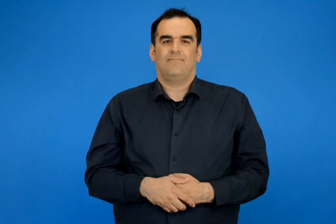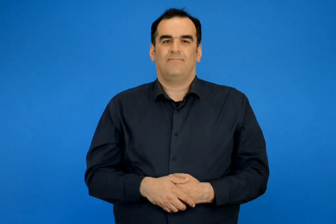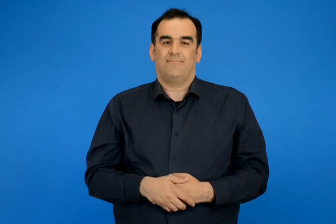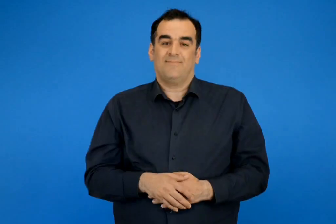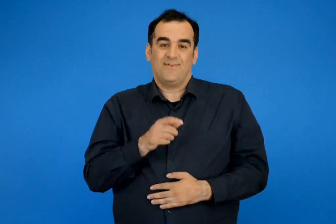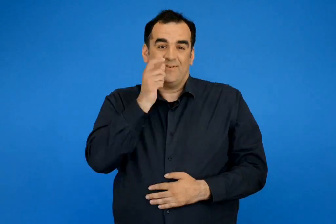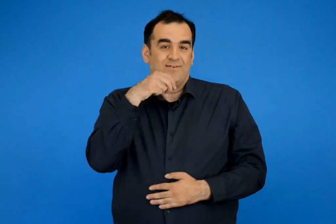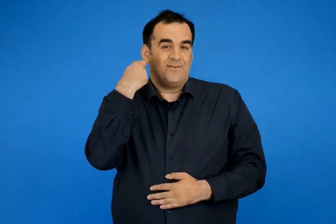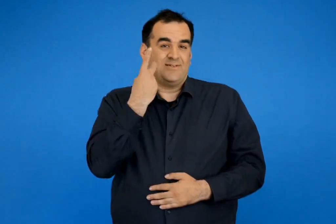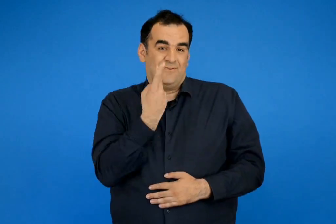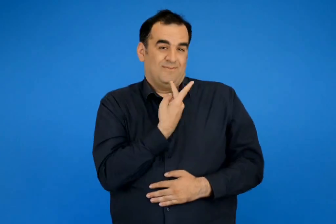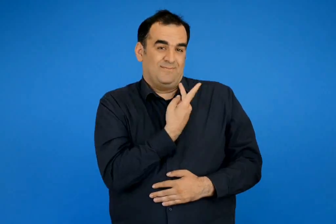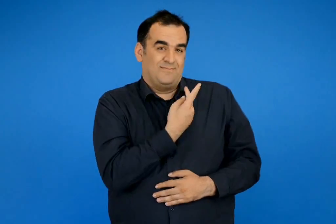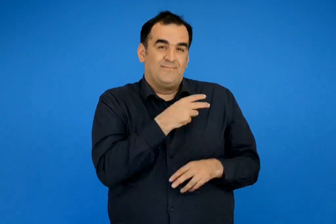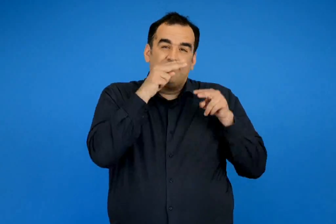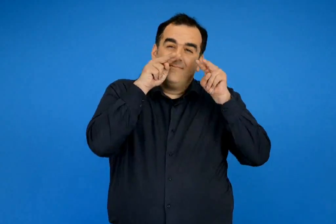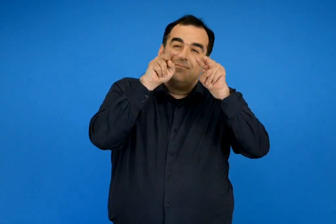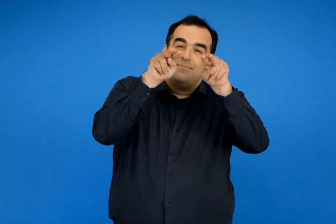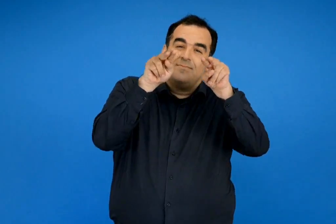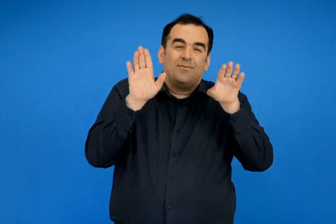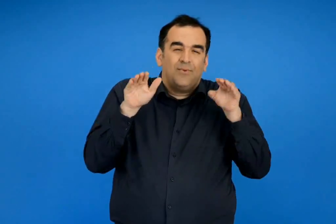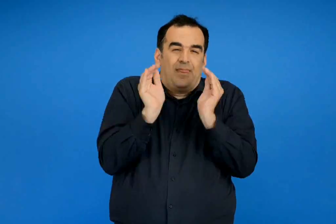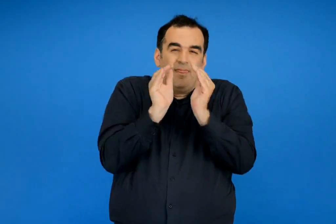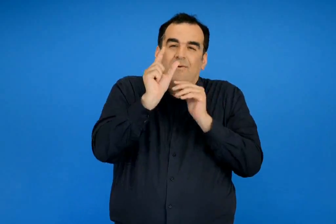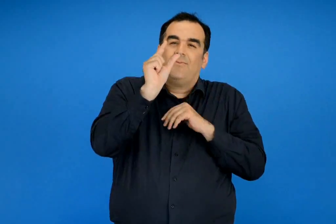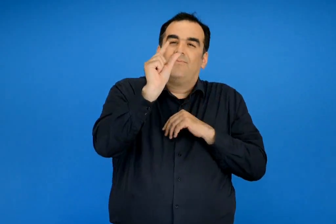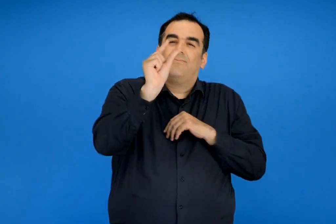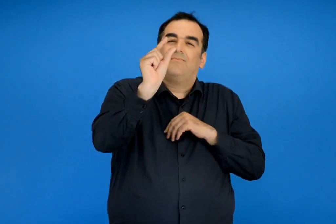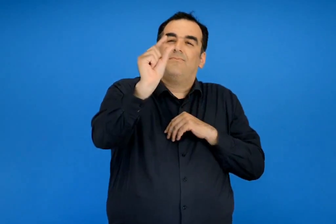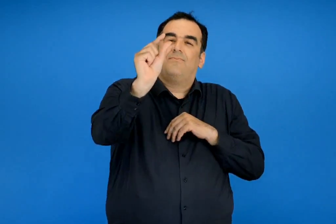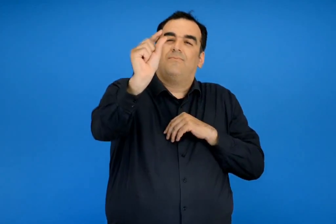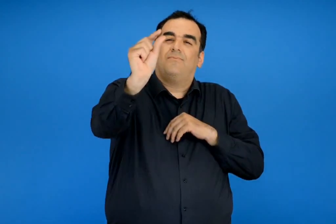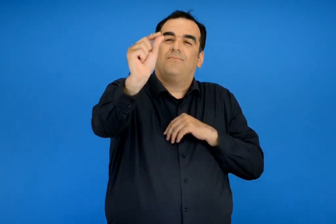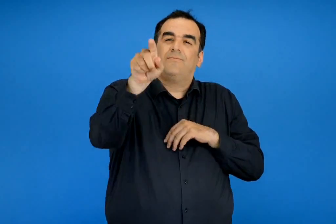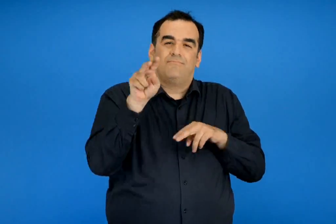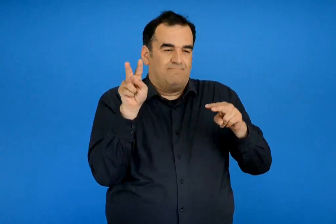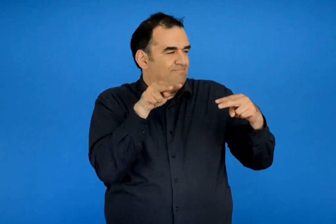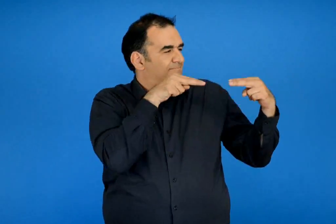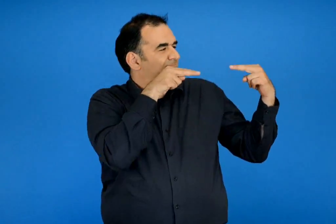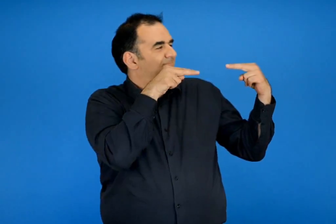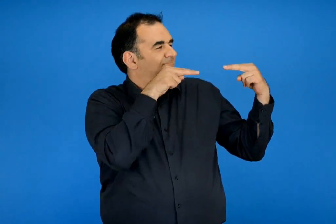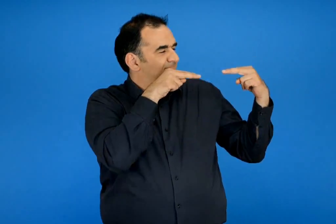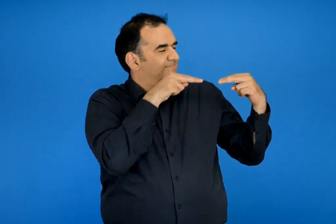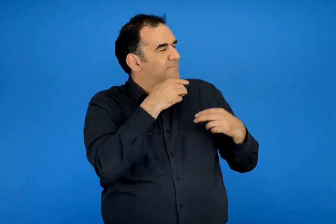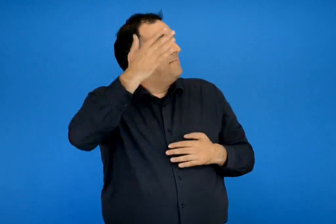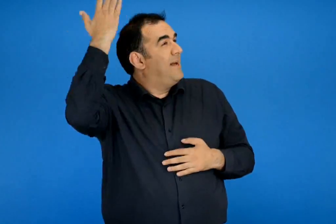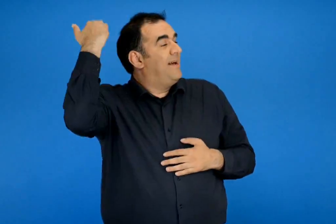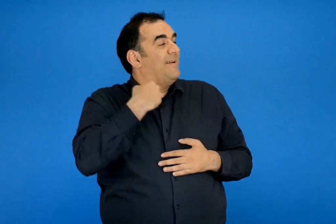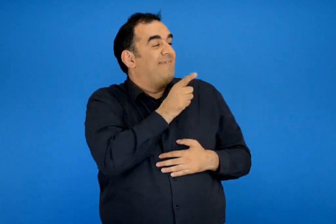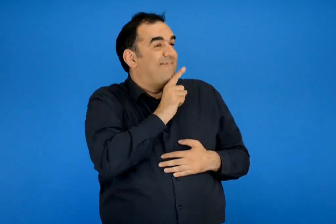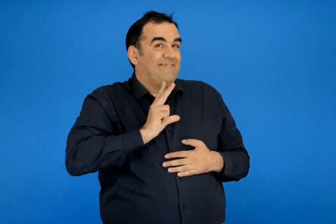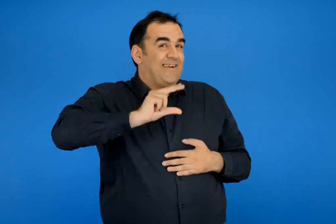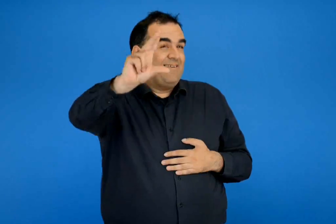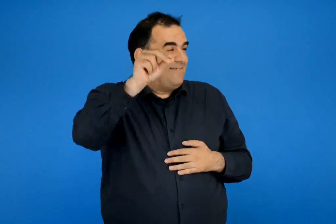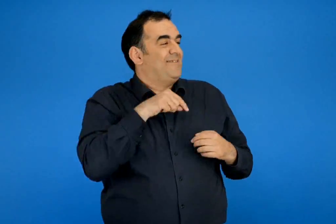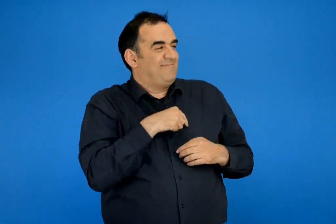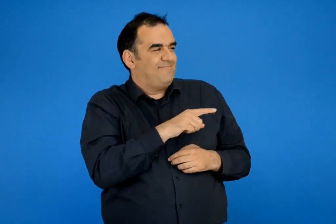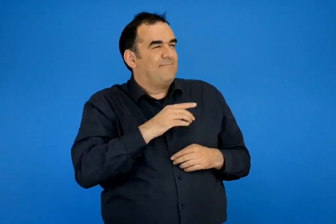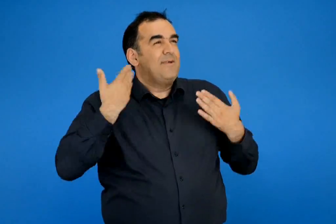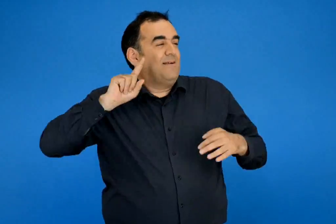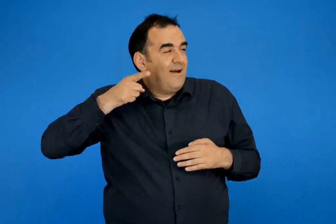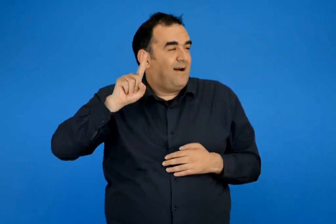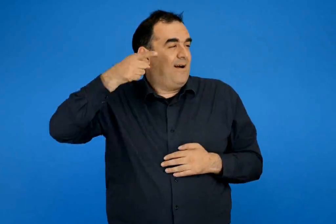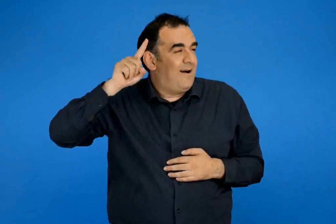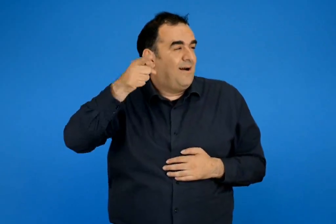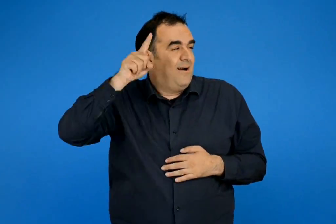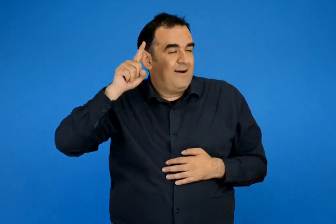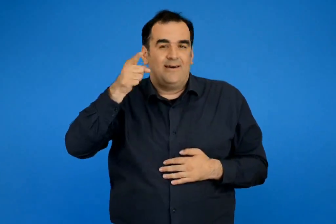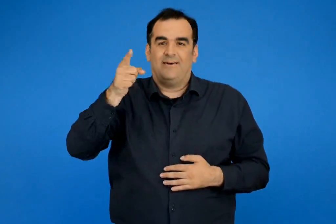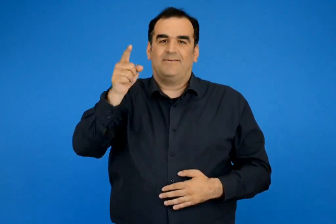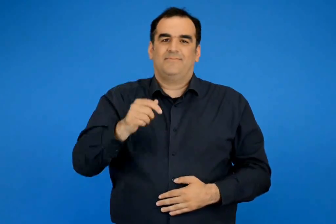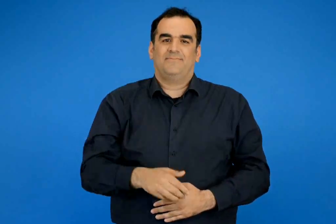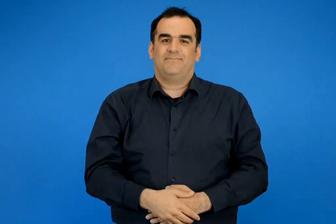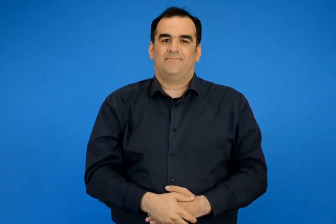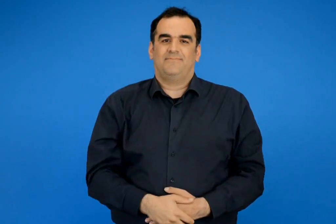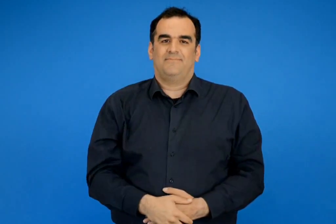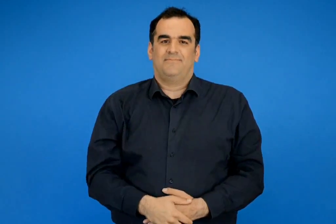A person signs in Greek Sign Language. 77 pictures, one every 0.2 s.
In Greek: κι έτσι όπως οι δυο στοργικοί γονείς κοίταζαν τα πελεκανάκια να χάνονται στον ορίζοντα θυμήθηκαν τη μέρα που κι αυτοί μικροί πελεκάνοι τότε ξεκινούσαν το ταξίδι για την περιπέτεια
